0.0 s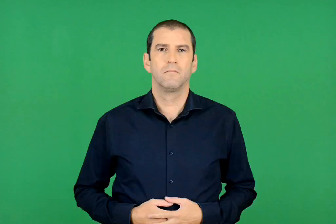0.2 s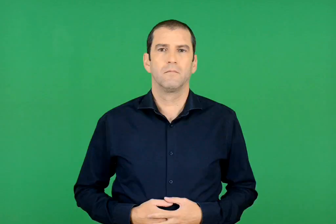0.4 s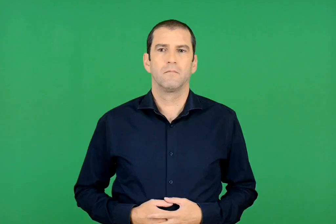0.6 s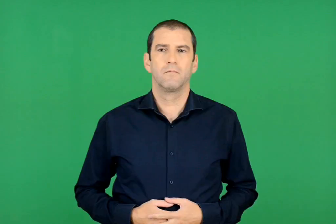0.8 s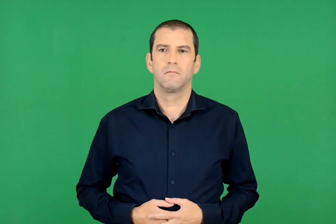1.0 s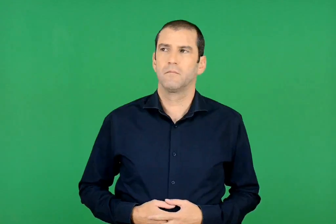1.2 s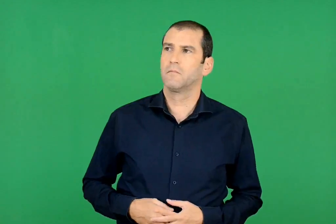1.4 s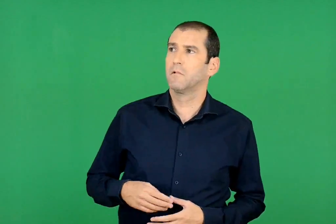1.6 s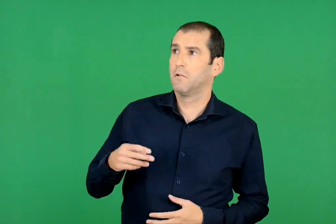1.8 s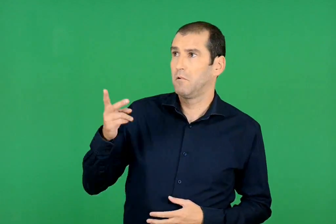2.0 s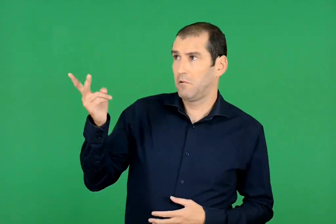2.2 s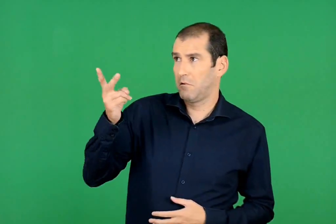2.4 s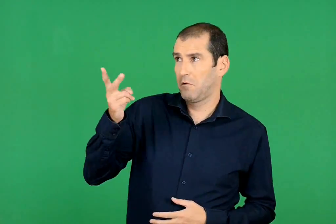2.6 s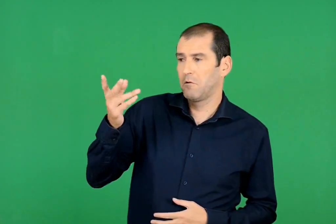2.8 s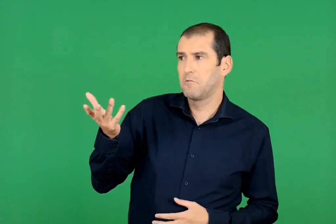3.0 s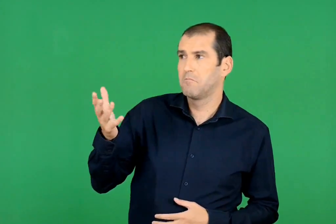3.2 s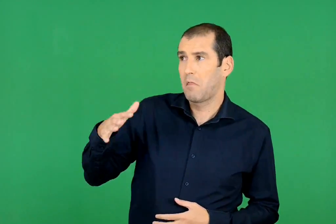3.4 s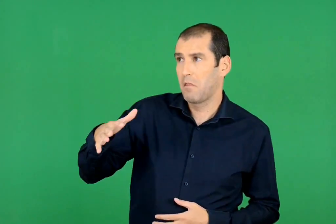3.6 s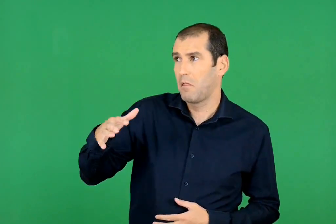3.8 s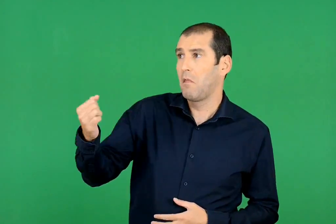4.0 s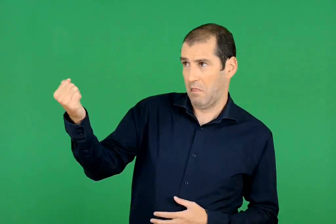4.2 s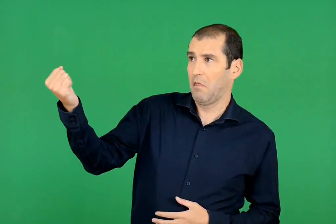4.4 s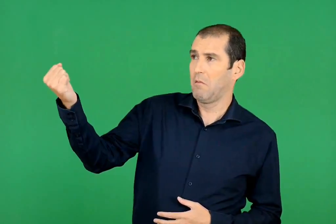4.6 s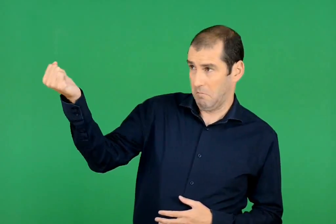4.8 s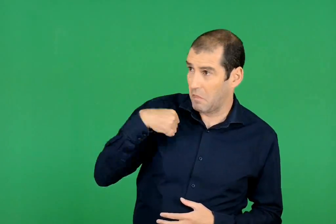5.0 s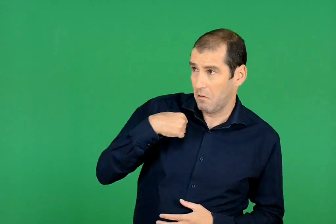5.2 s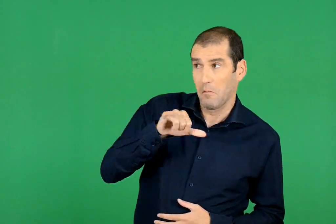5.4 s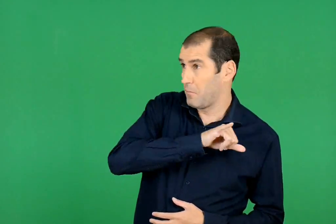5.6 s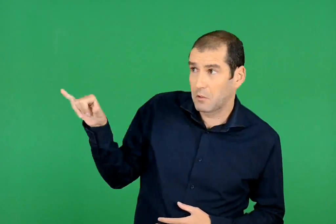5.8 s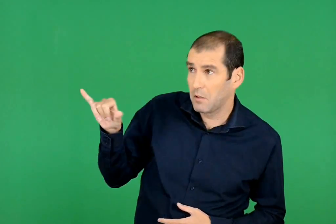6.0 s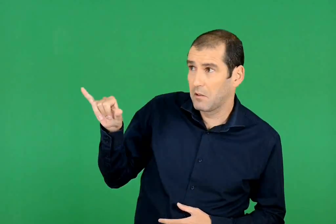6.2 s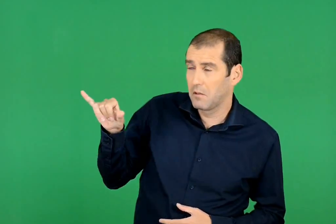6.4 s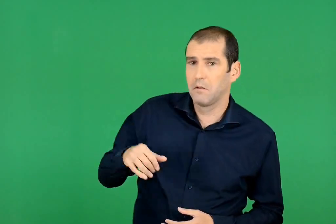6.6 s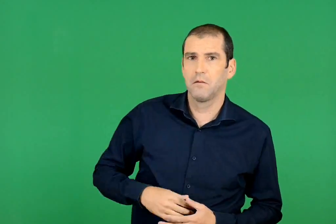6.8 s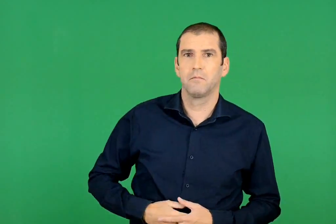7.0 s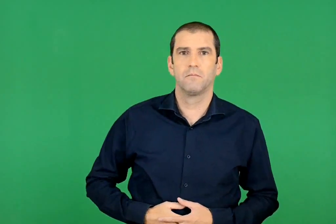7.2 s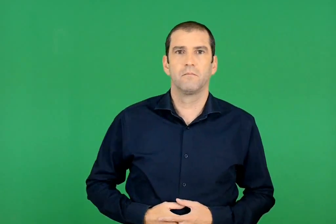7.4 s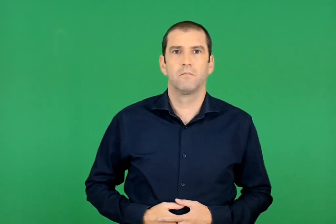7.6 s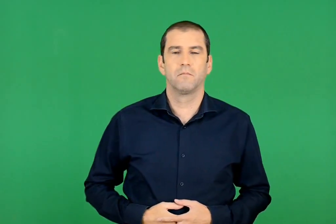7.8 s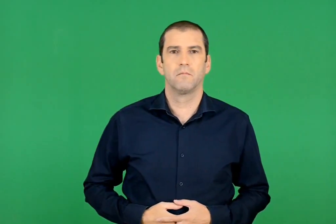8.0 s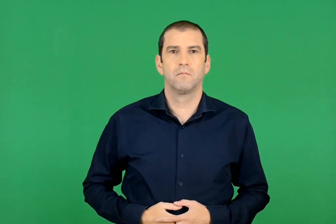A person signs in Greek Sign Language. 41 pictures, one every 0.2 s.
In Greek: και δε δε θα µε αφήσετε ποτέ , ε ;
